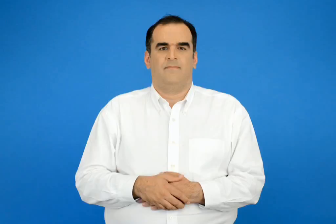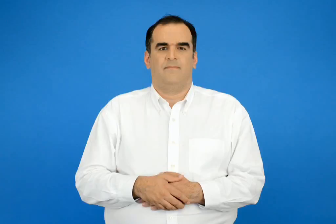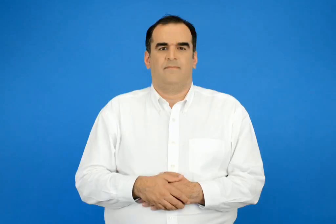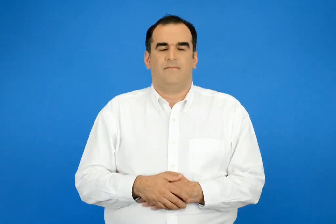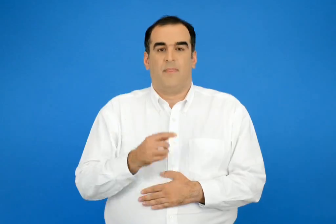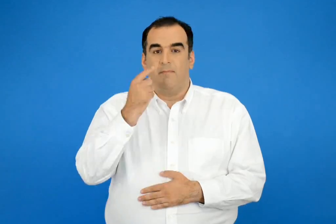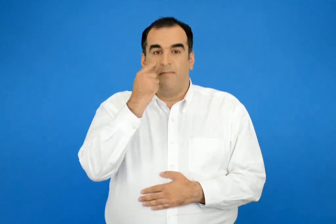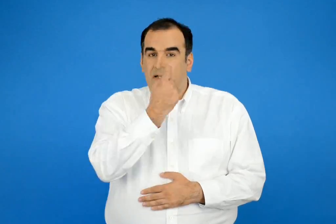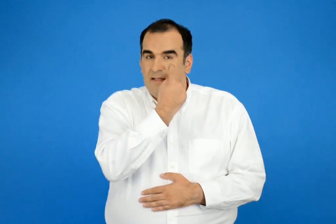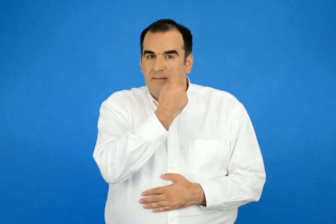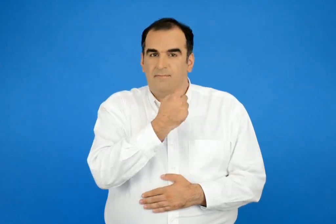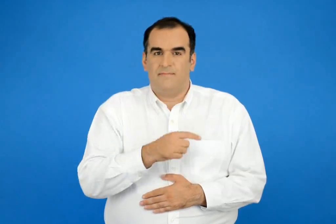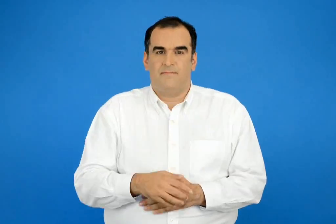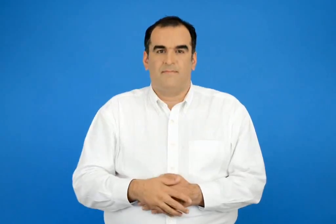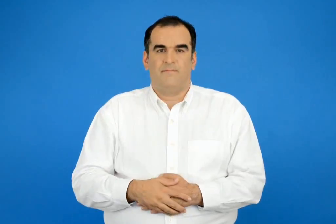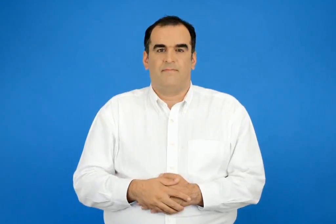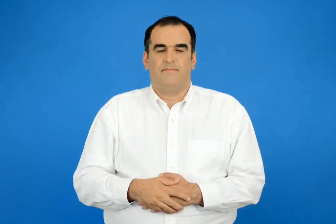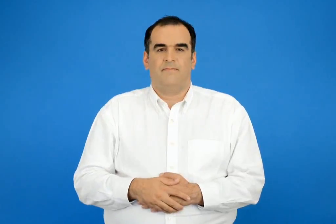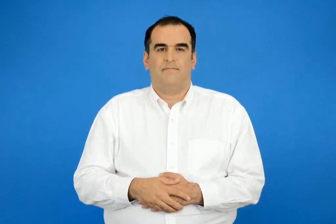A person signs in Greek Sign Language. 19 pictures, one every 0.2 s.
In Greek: ματιά
